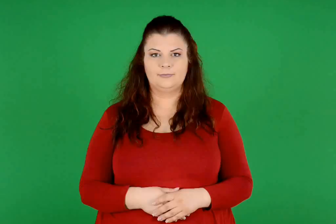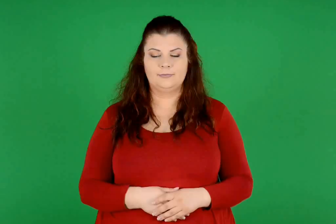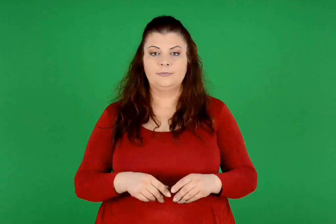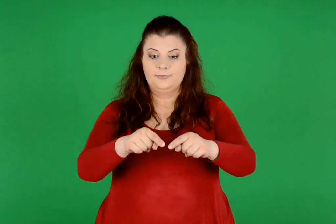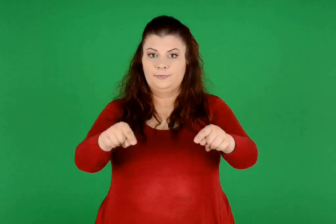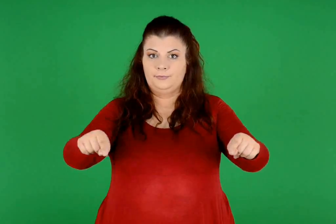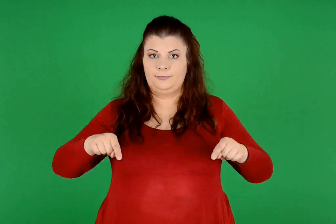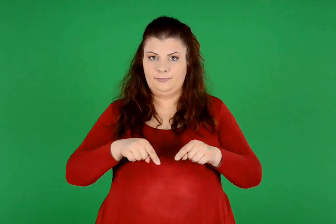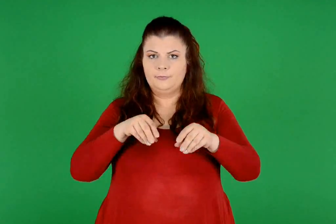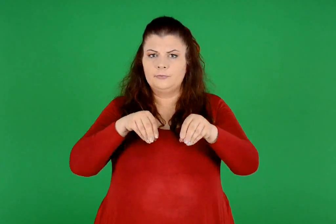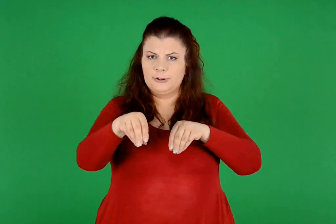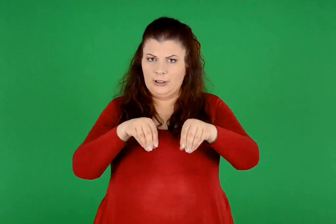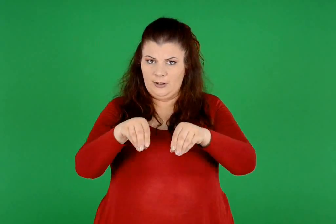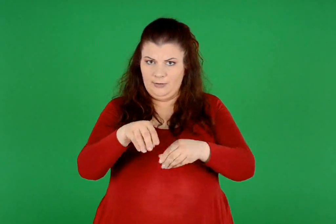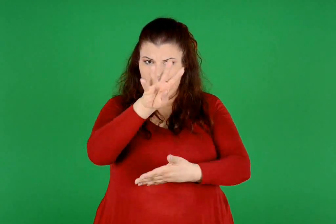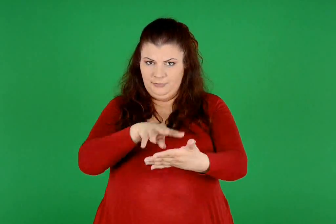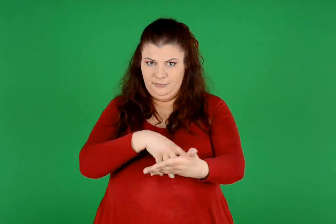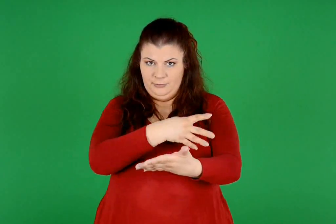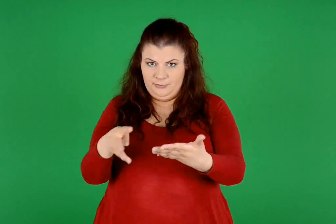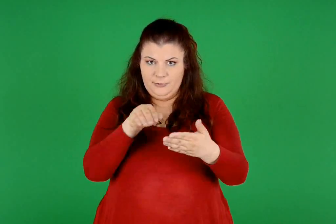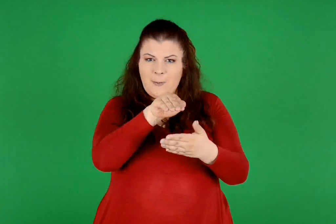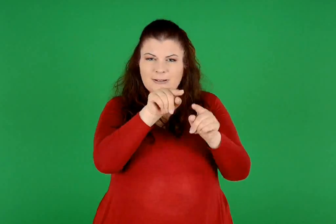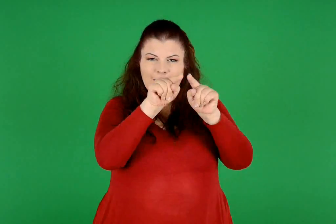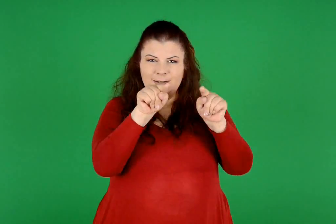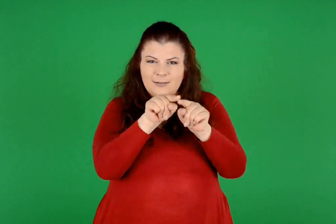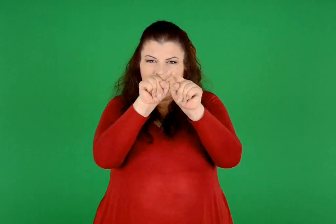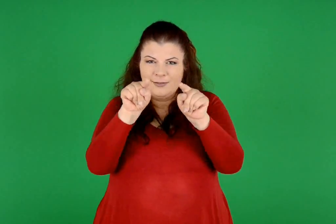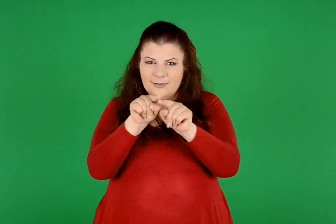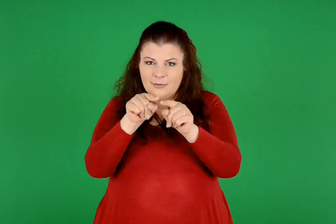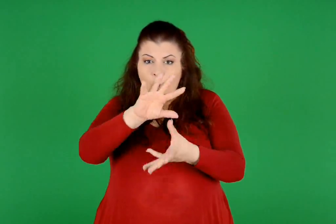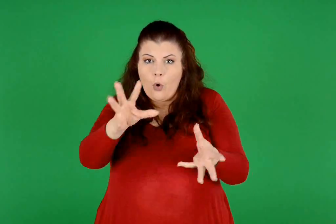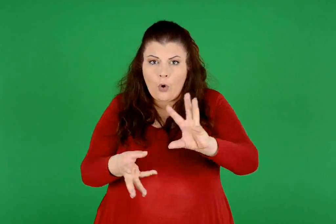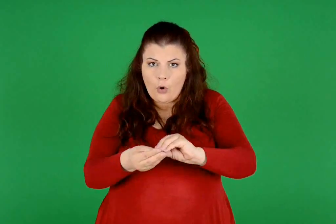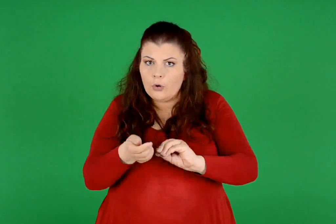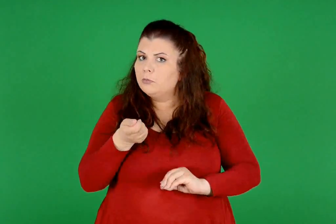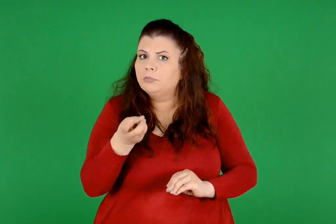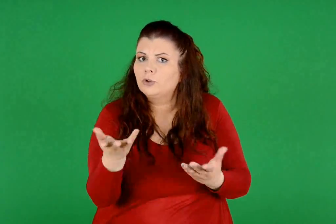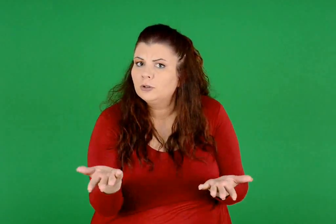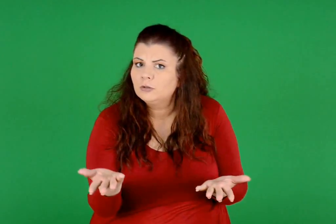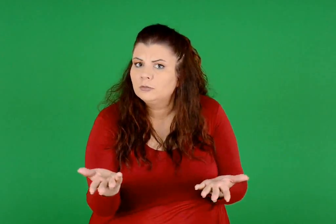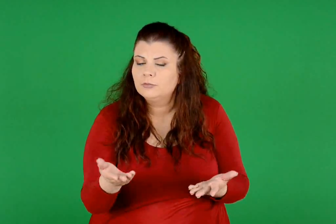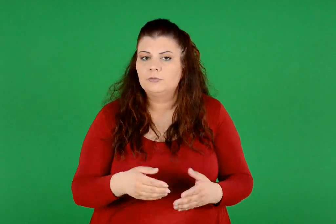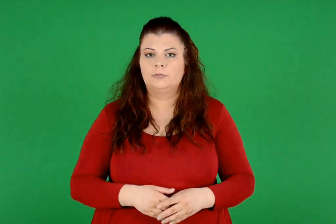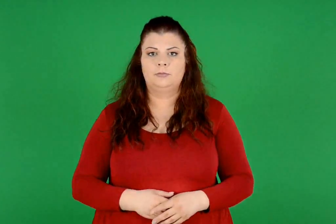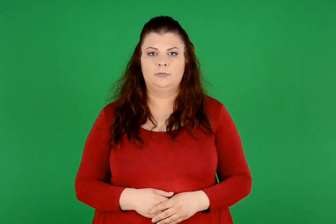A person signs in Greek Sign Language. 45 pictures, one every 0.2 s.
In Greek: πόσα τετραγωνάκια έχει η σκακιέρα ;
